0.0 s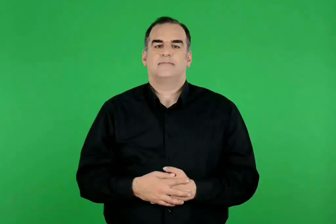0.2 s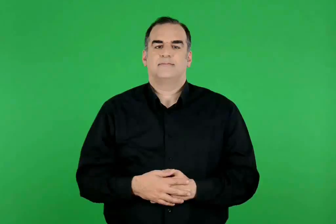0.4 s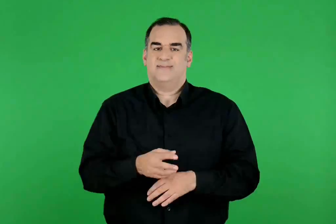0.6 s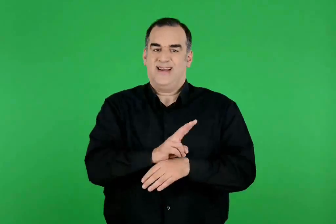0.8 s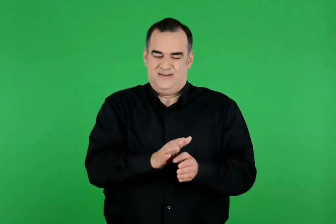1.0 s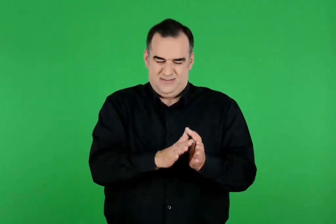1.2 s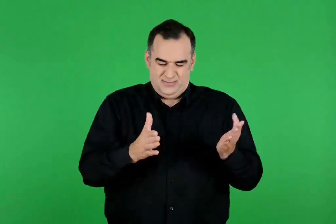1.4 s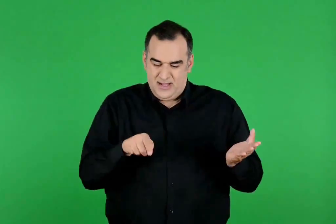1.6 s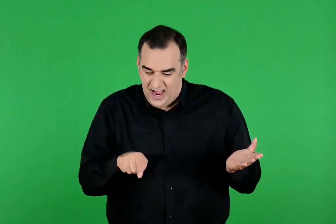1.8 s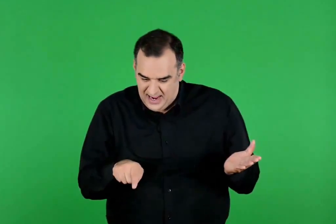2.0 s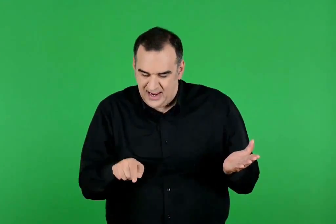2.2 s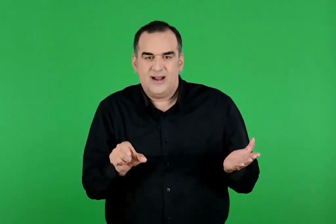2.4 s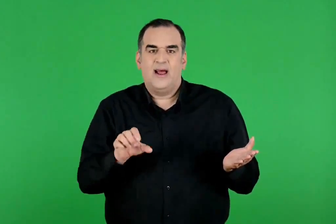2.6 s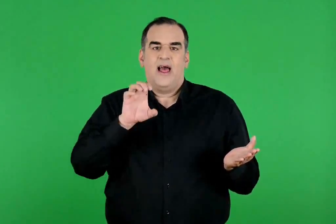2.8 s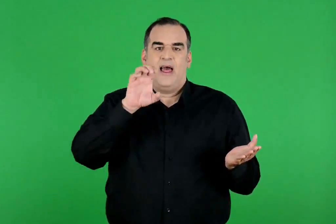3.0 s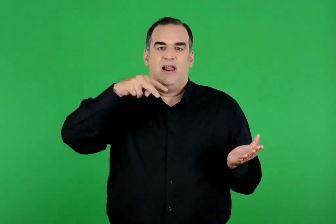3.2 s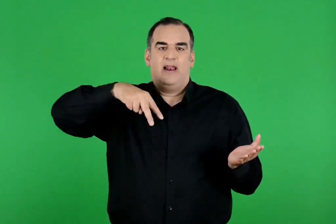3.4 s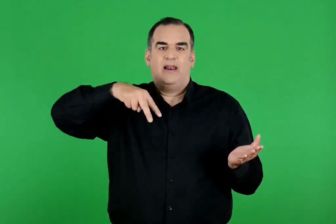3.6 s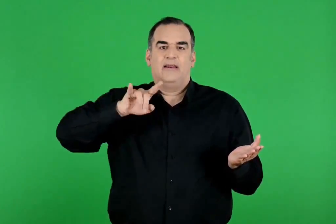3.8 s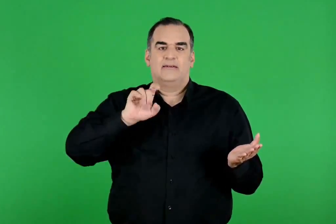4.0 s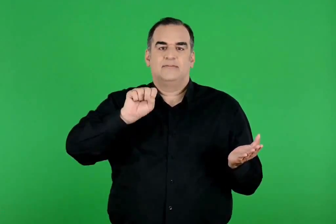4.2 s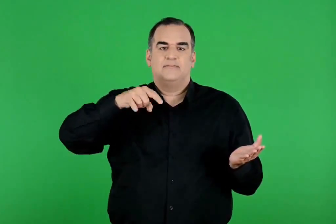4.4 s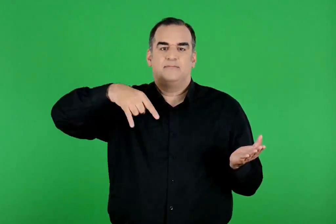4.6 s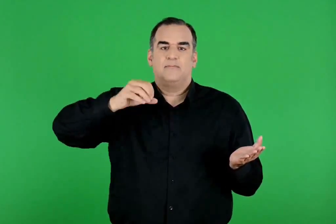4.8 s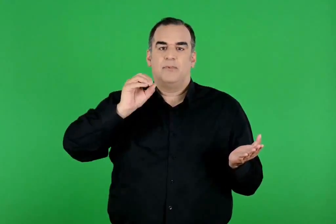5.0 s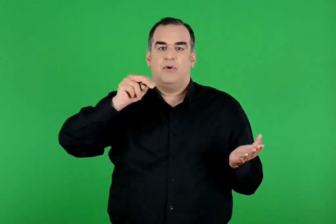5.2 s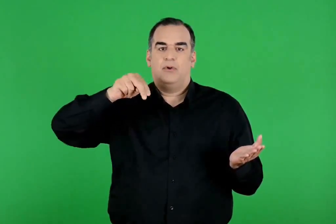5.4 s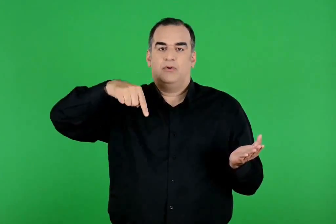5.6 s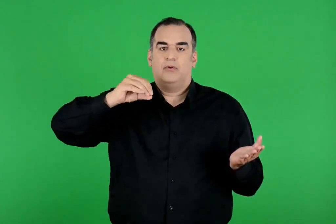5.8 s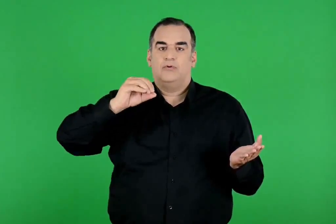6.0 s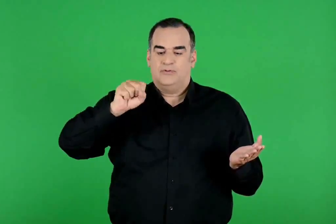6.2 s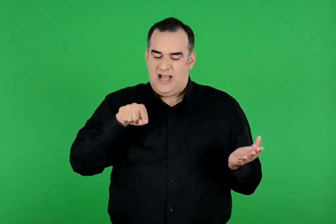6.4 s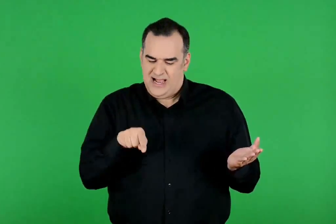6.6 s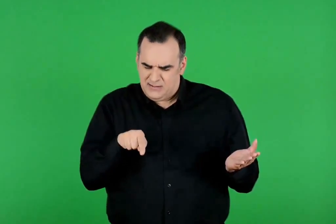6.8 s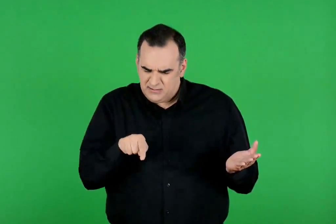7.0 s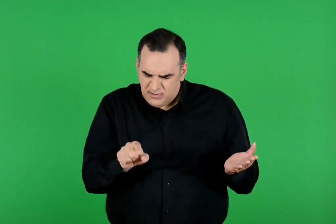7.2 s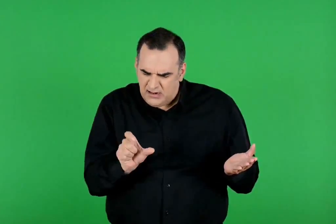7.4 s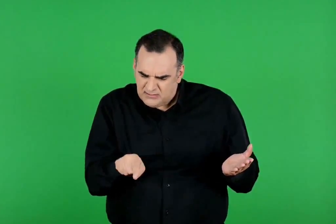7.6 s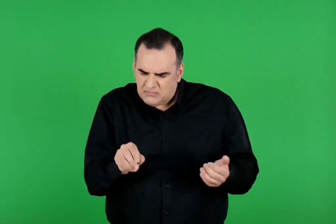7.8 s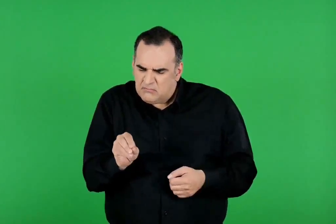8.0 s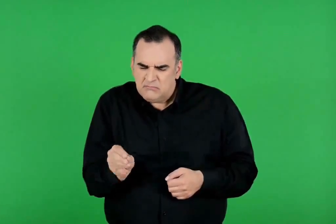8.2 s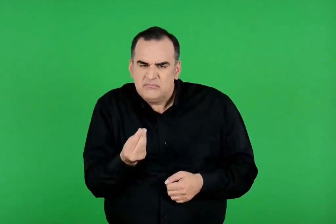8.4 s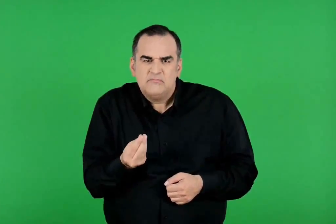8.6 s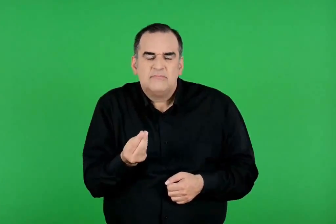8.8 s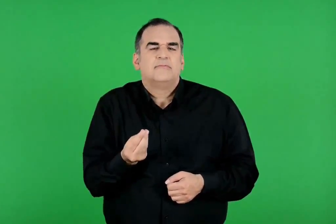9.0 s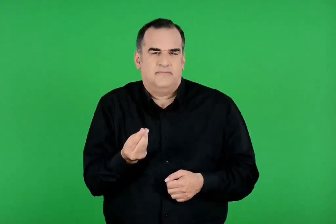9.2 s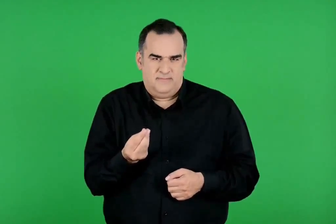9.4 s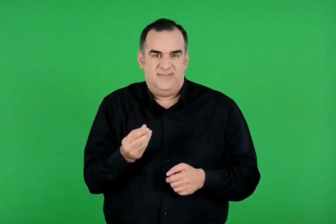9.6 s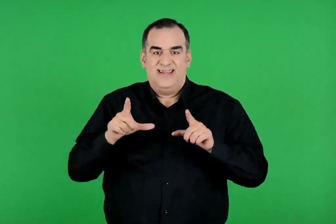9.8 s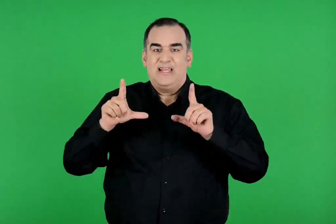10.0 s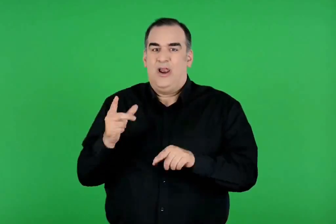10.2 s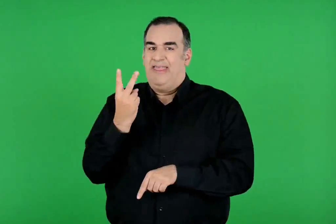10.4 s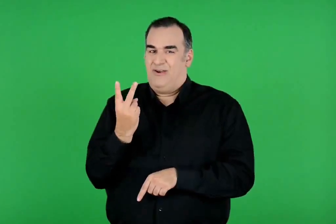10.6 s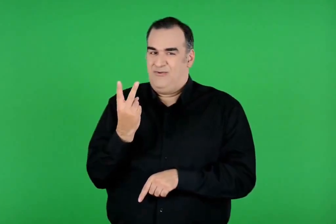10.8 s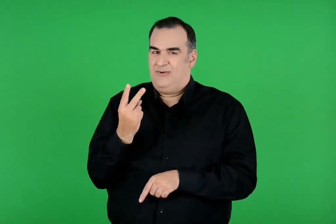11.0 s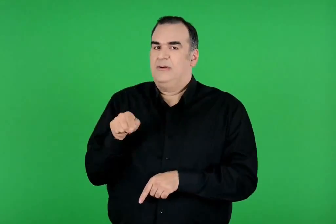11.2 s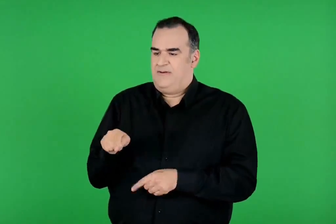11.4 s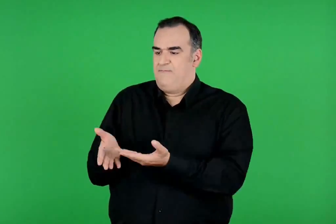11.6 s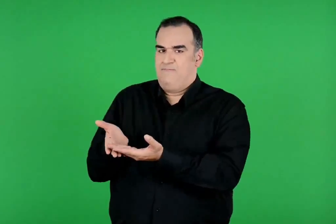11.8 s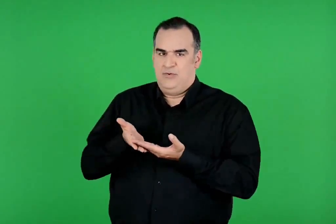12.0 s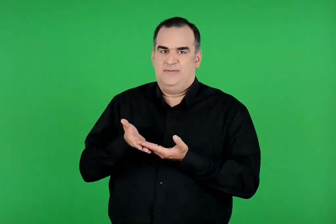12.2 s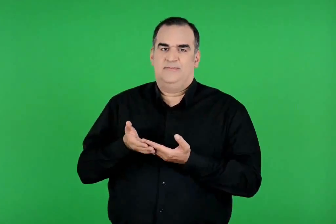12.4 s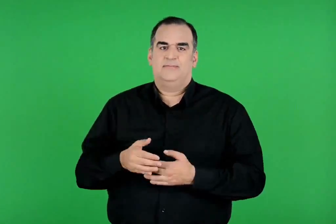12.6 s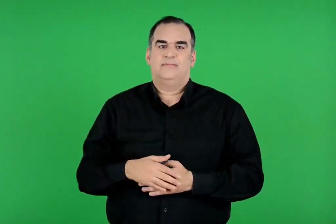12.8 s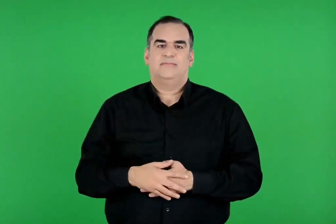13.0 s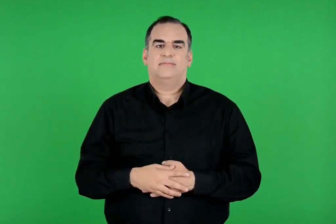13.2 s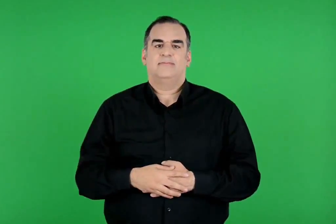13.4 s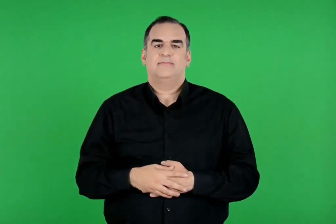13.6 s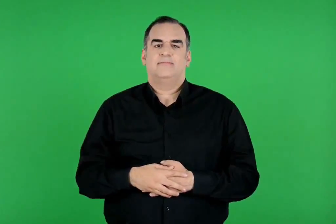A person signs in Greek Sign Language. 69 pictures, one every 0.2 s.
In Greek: βρίσκω στον χάρτη τον ελλήσποντο. από πού πήρε το όνομά του ; με βοηθάει η εικόνα 2
